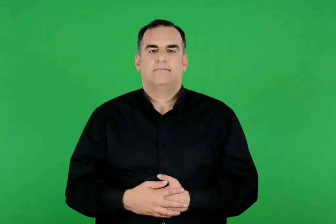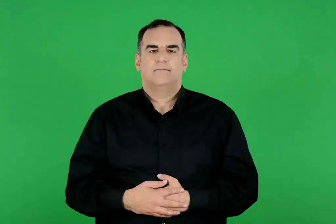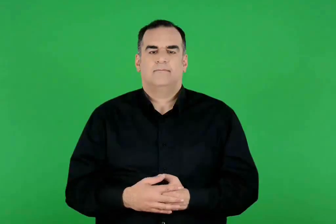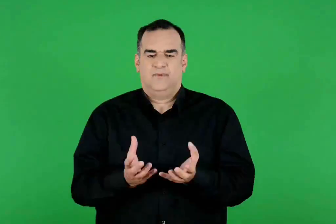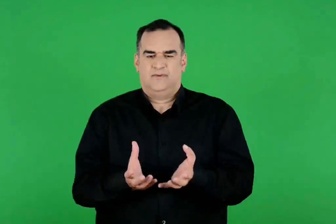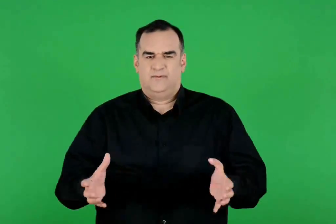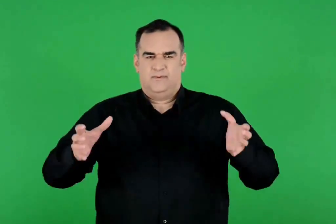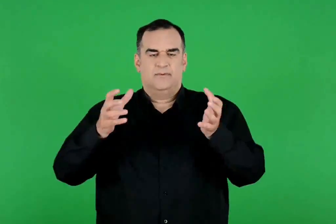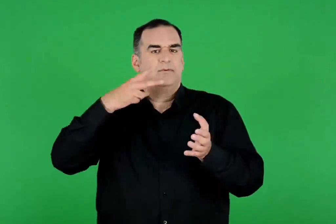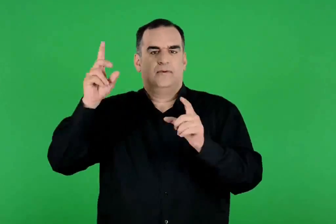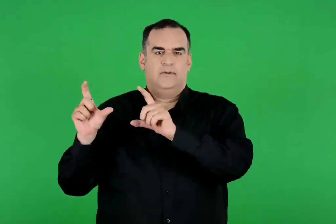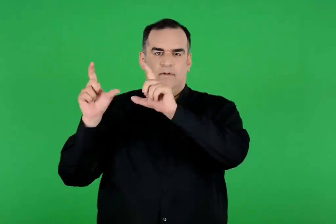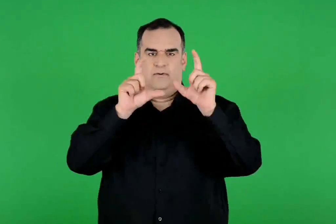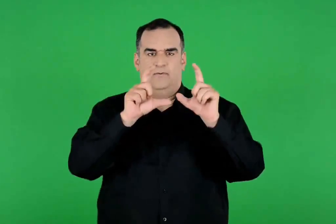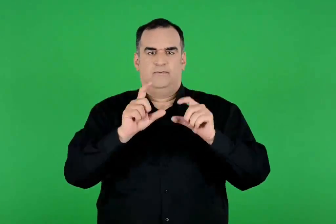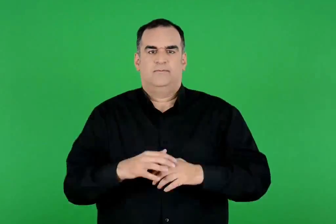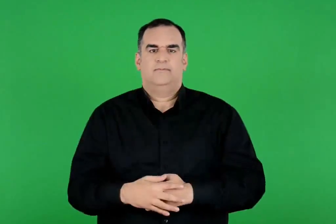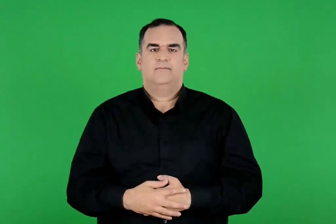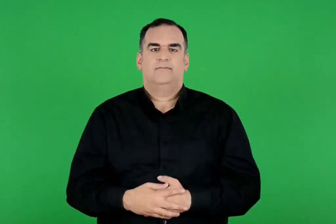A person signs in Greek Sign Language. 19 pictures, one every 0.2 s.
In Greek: το κύπελλο του ήλιου
